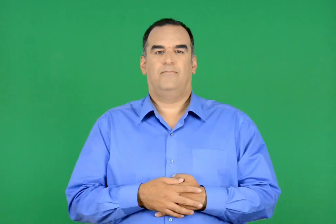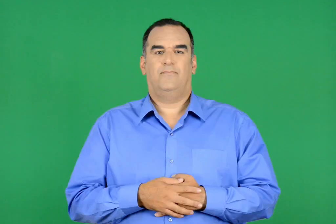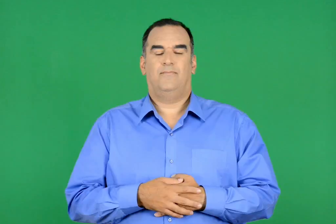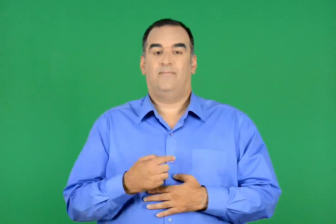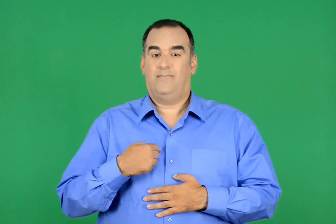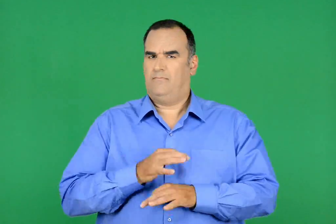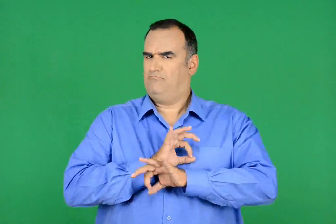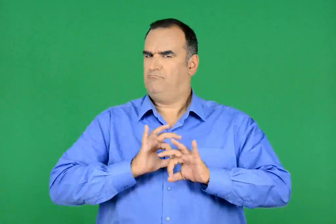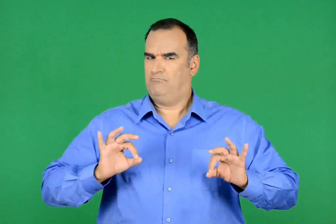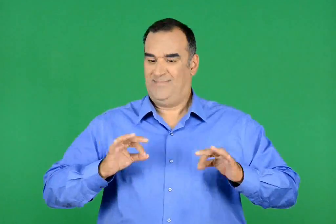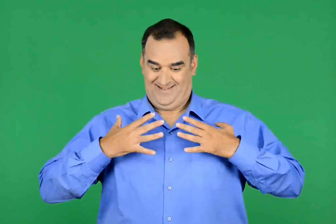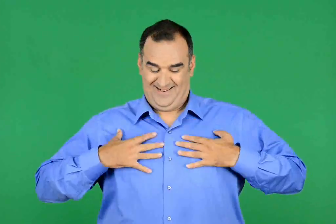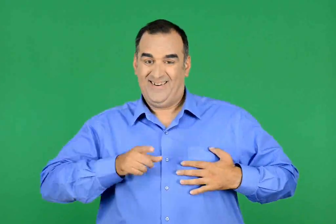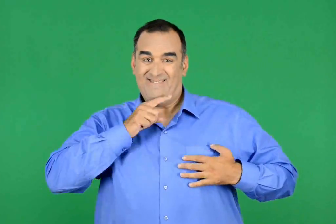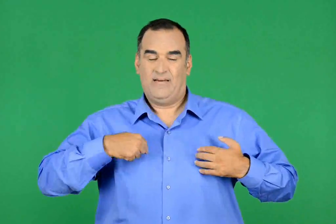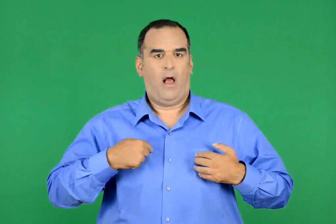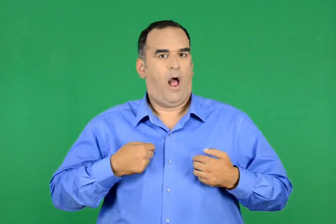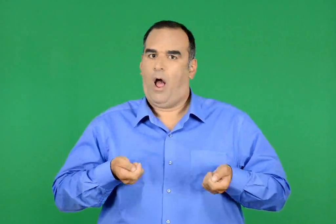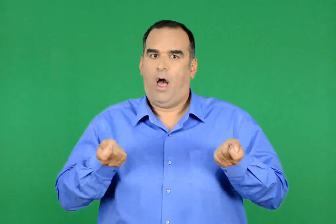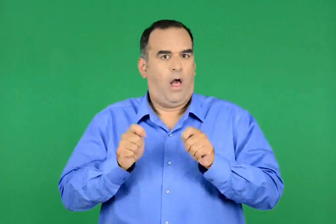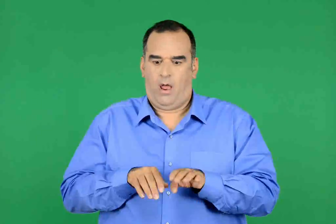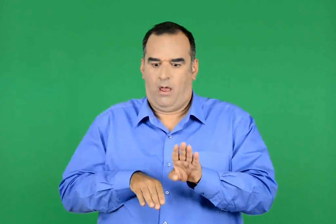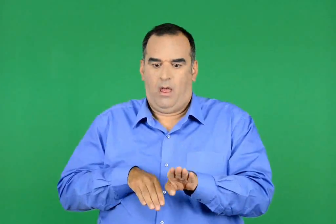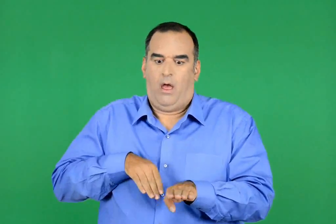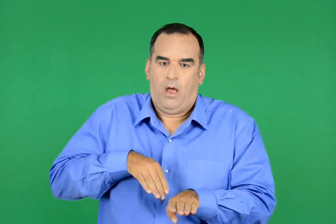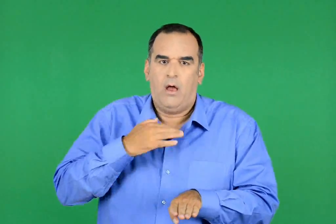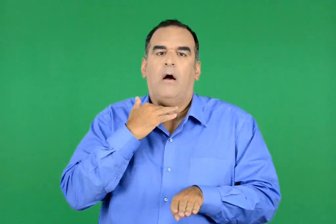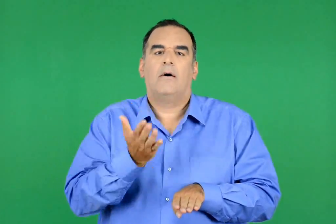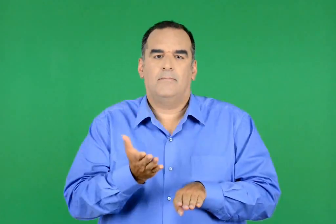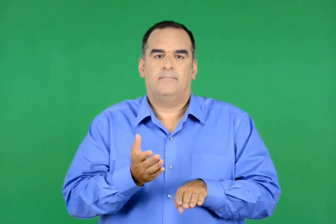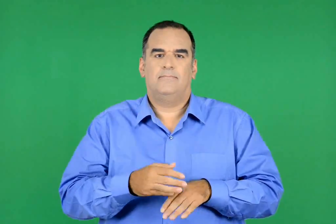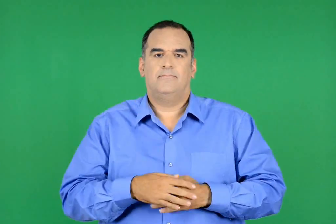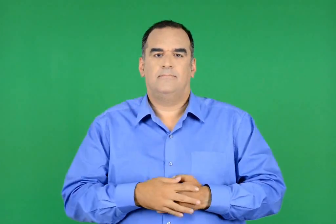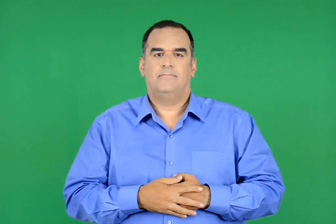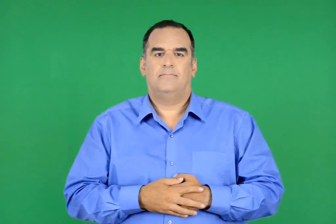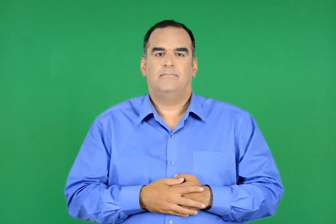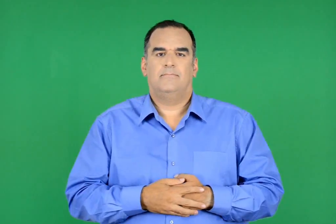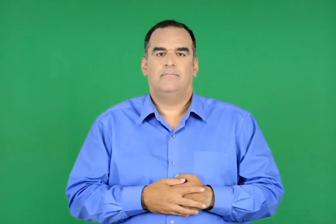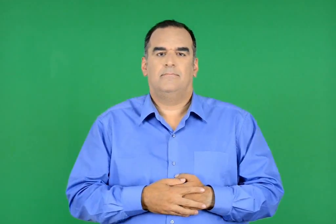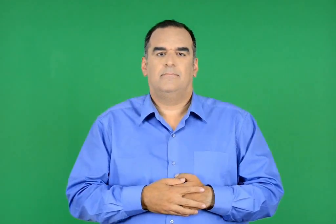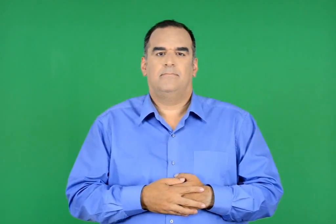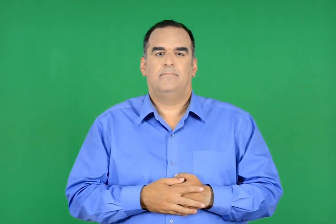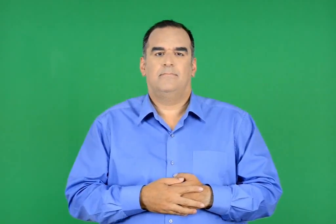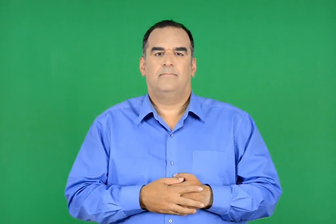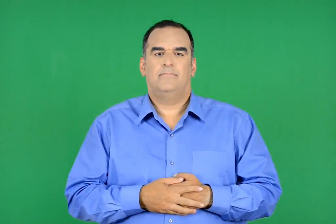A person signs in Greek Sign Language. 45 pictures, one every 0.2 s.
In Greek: ήγουν έτοιμος πια , αλλά έτσι όπως ήμουν ντυμένος , µου ήταν αδύνατο να κάνω έστω κι ένα βήμα
